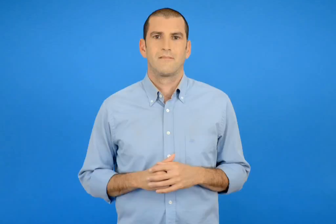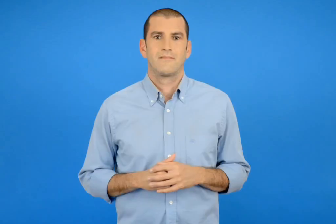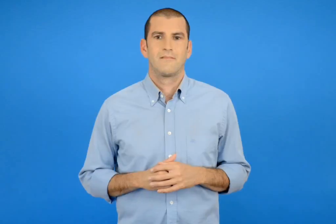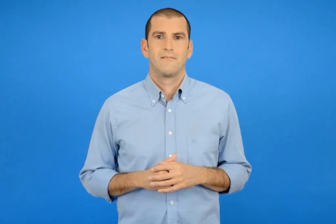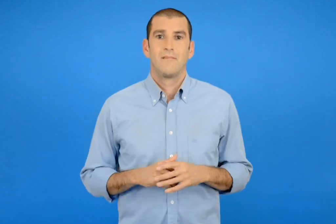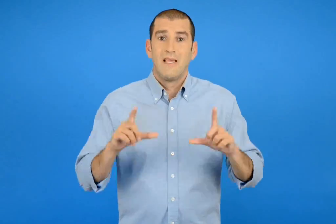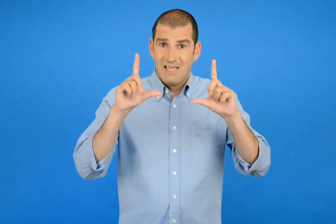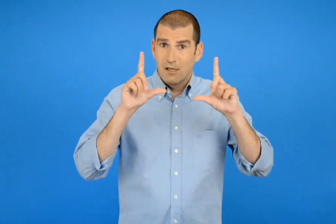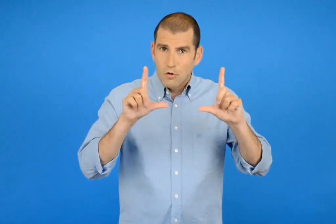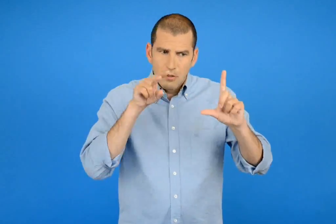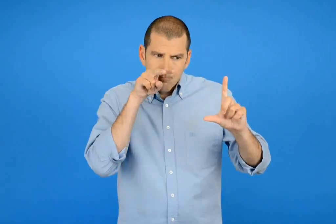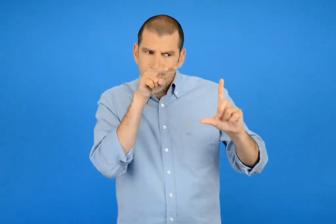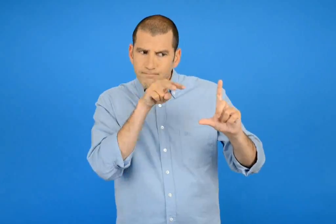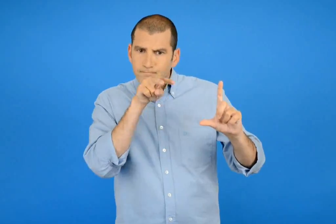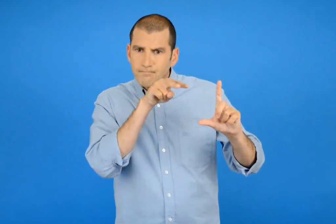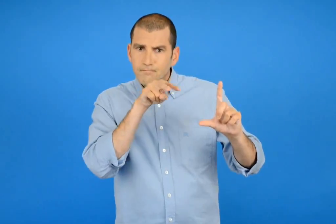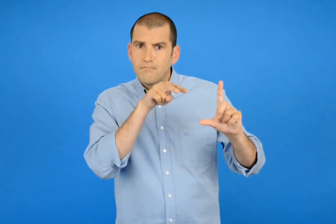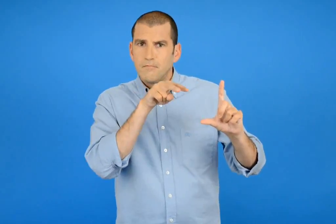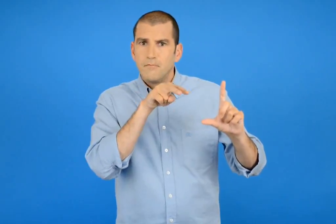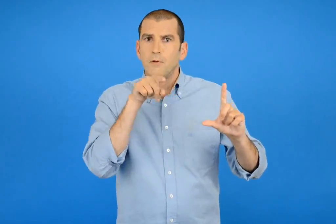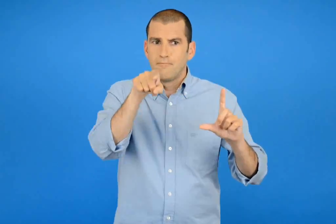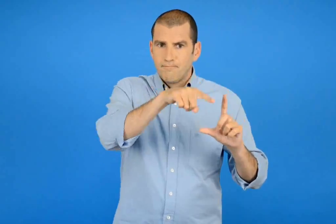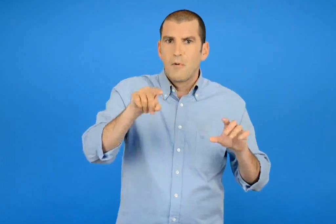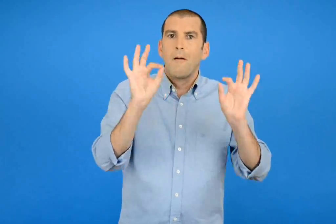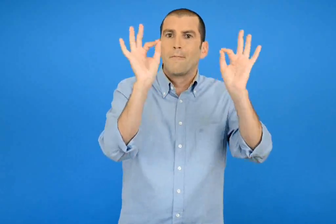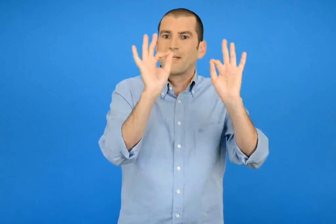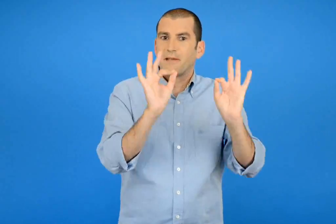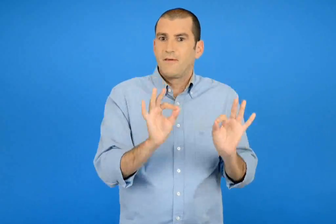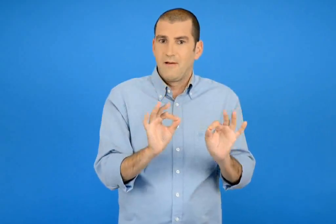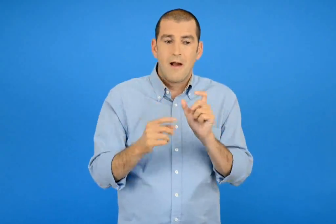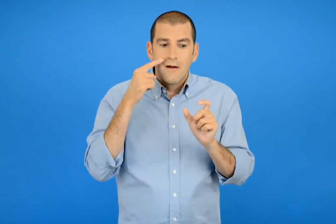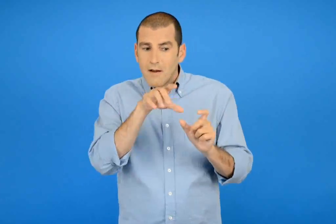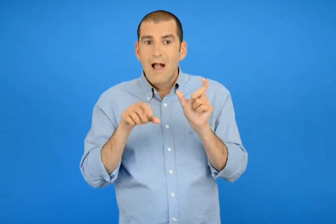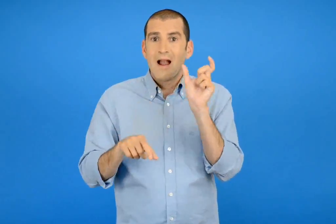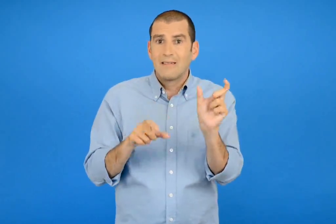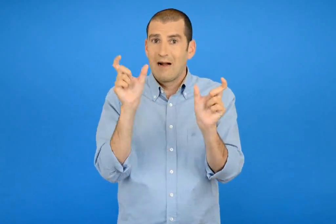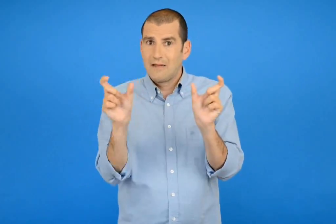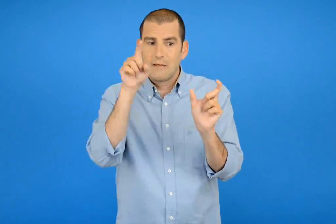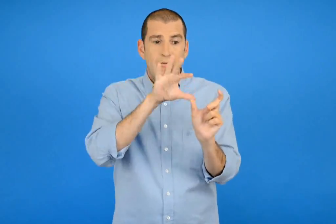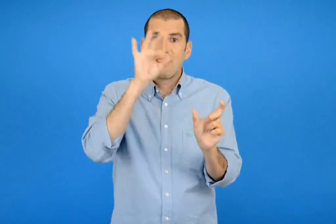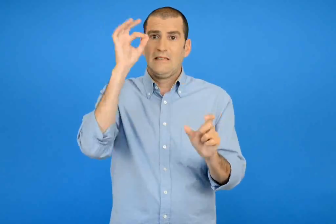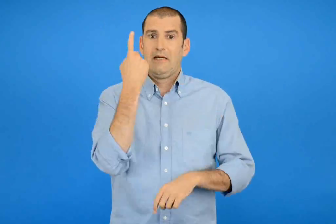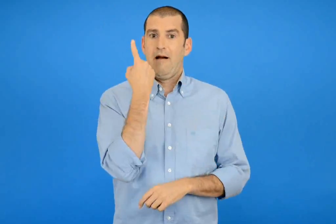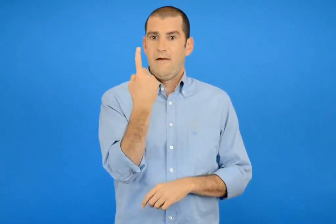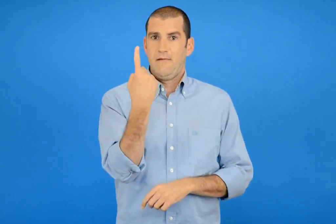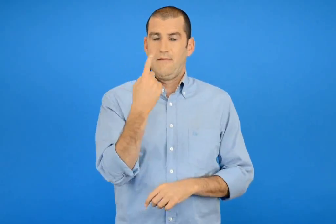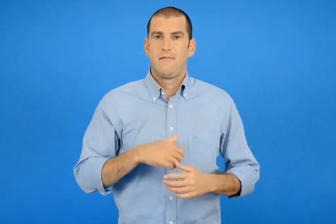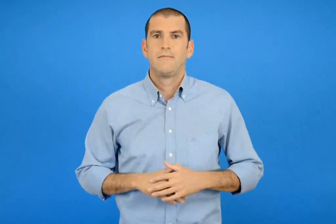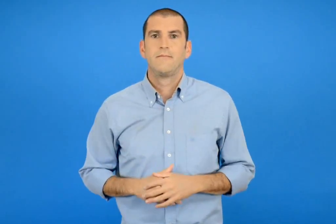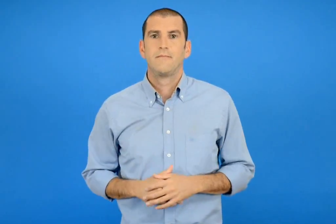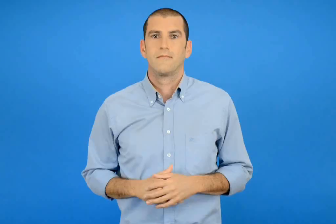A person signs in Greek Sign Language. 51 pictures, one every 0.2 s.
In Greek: παρατηρήστε την εικόνα περιγράψτε τη διαλέγοντας κάθε φορά μια από τις λέξεις
